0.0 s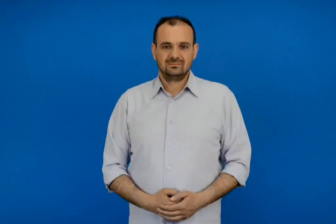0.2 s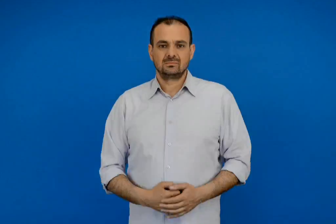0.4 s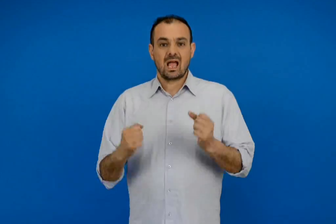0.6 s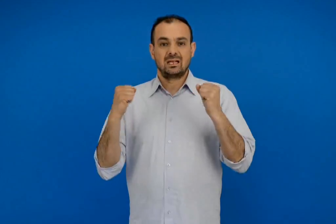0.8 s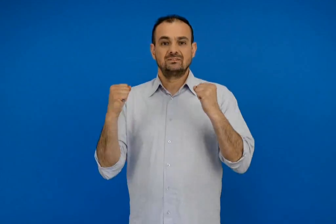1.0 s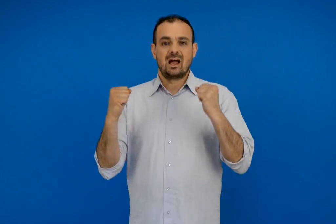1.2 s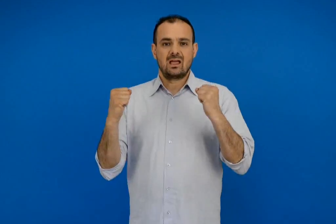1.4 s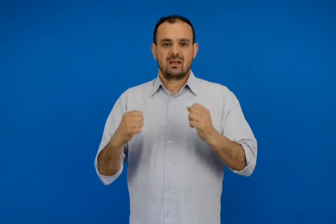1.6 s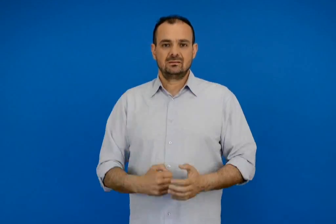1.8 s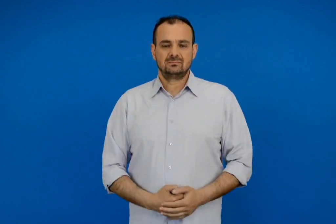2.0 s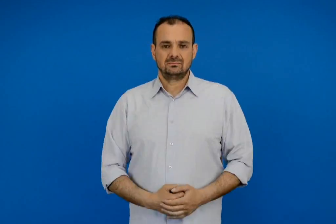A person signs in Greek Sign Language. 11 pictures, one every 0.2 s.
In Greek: ασφαλής
